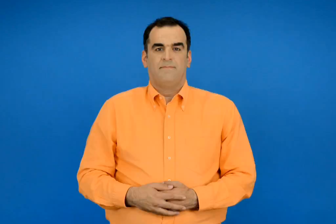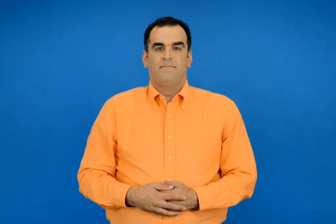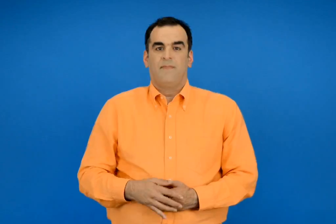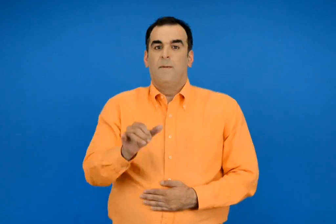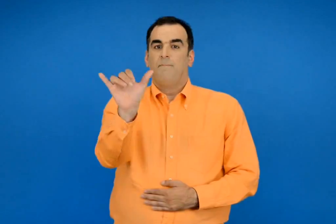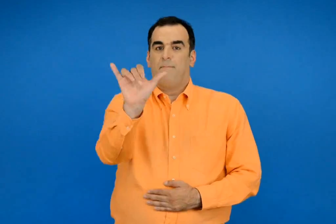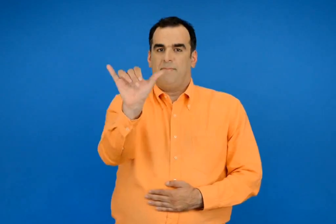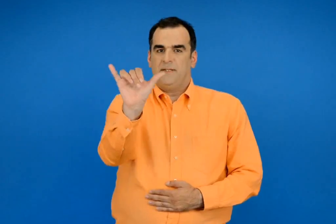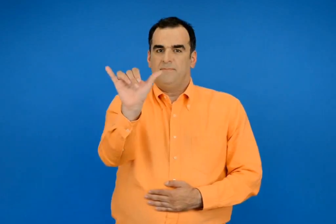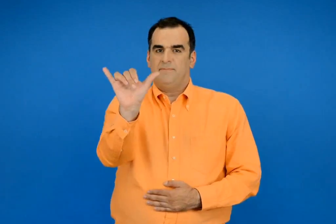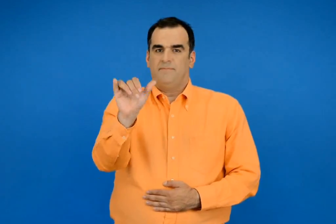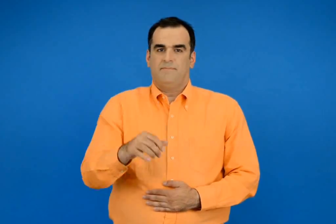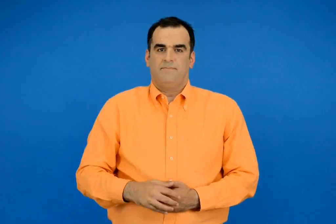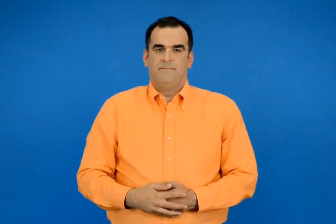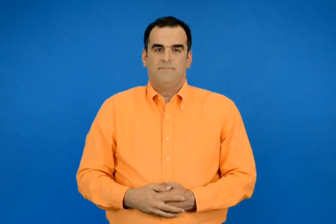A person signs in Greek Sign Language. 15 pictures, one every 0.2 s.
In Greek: πέμπτη
